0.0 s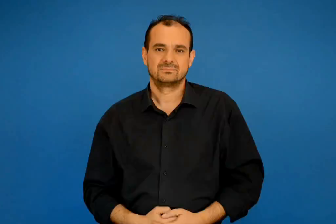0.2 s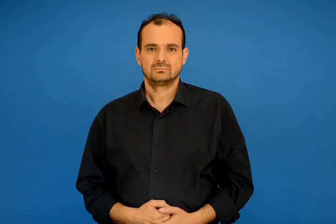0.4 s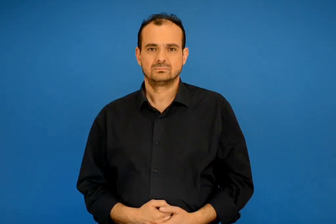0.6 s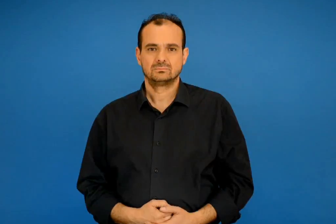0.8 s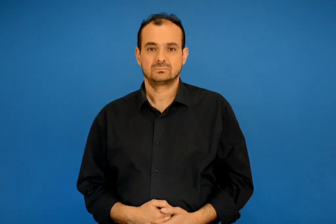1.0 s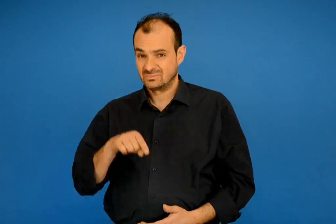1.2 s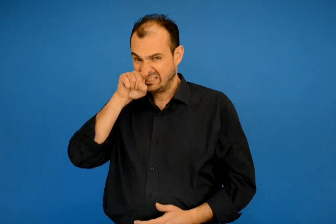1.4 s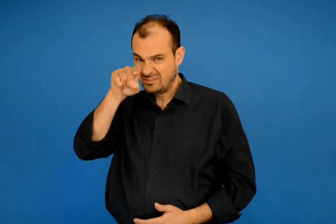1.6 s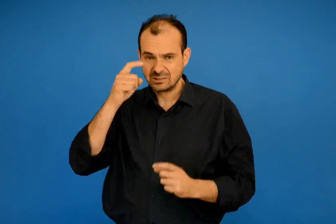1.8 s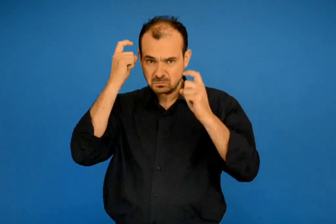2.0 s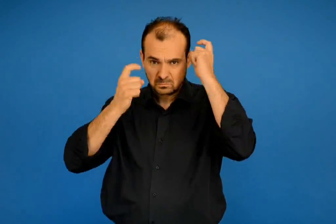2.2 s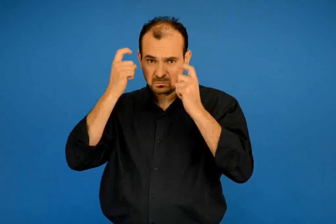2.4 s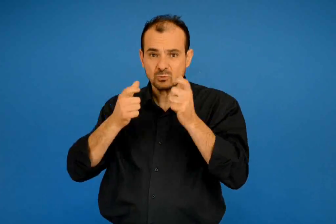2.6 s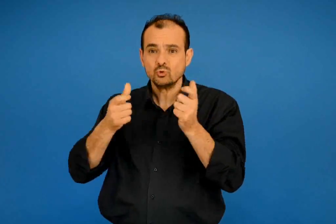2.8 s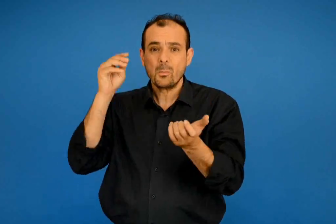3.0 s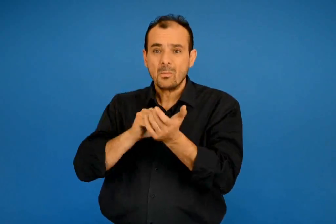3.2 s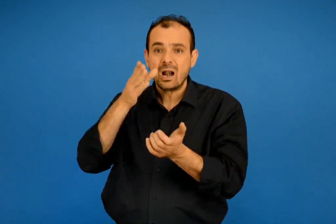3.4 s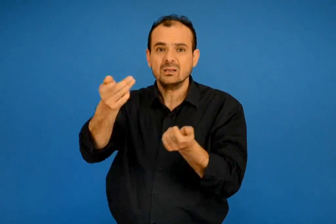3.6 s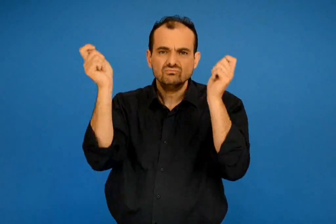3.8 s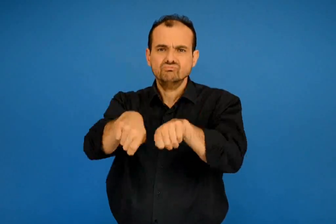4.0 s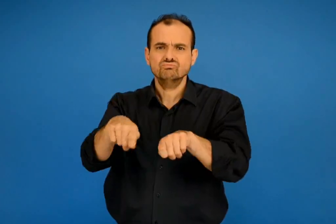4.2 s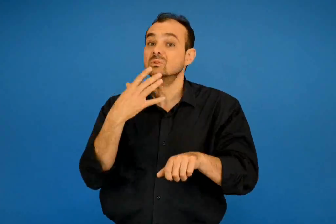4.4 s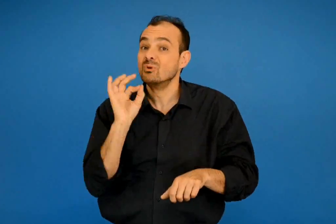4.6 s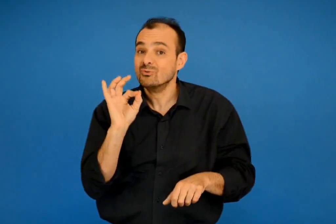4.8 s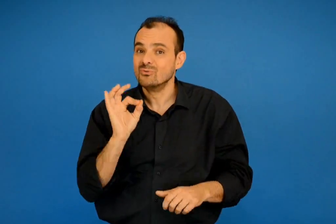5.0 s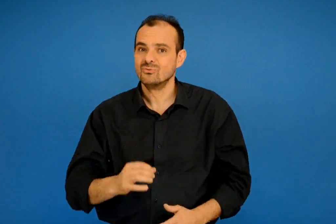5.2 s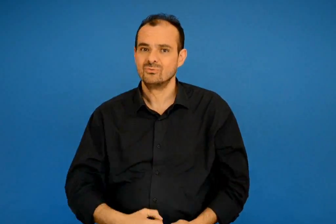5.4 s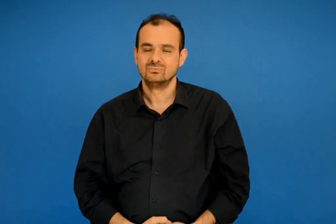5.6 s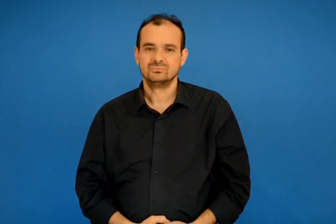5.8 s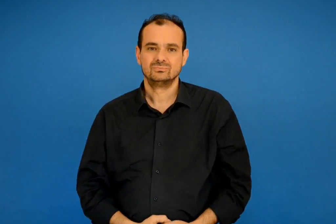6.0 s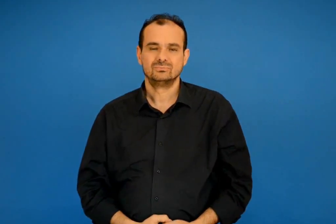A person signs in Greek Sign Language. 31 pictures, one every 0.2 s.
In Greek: γιατί ο ξέρξης σκέφτηκε να μην ξαναπάει στο σχολείο ;
